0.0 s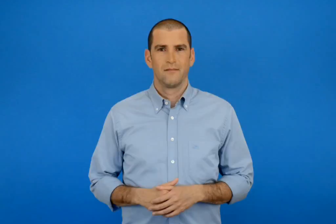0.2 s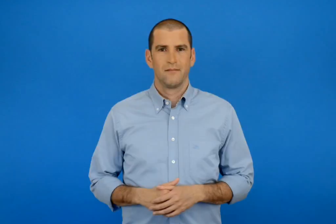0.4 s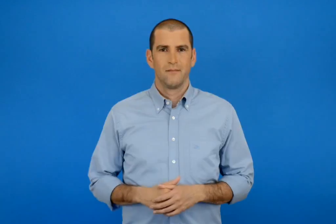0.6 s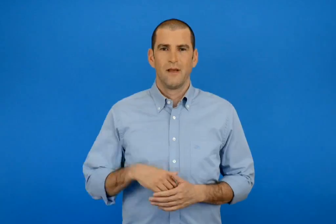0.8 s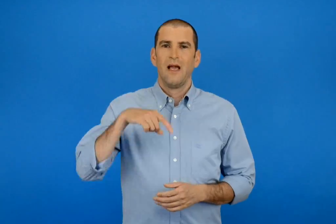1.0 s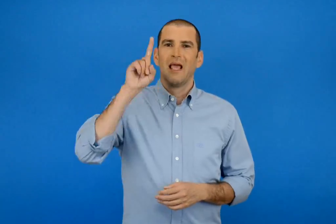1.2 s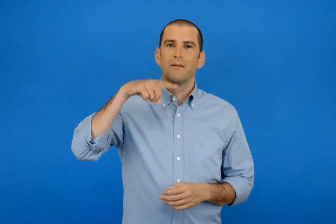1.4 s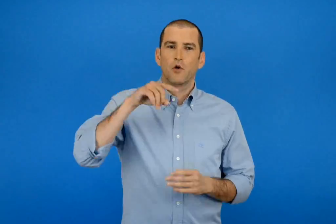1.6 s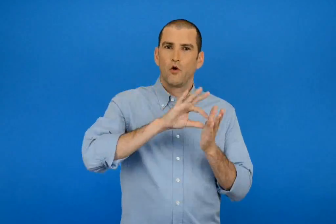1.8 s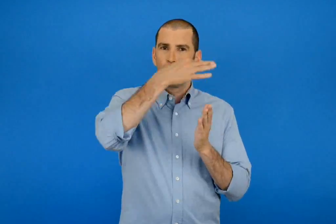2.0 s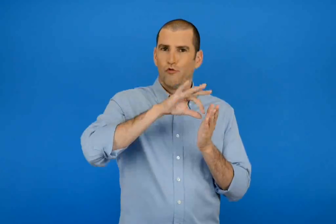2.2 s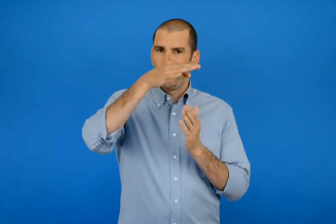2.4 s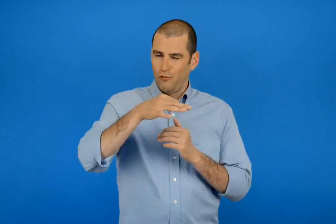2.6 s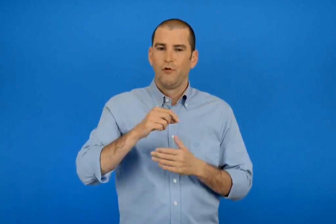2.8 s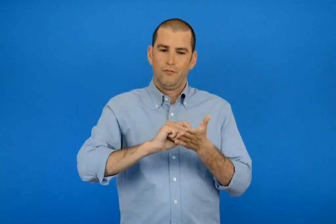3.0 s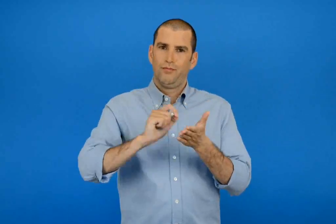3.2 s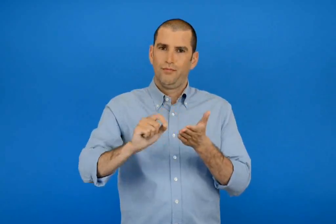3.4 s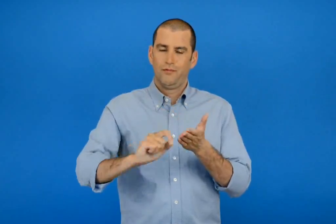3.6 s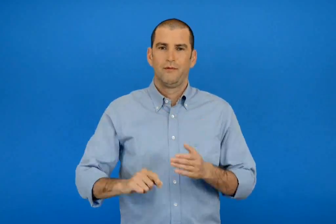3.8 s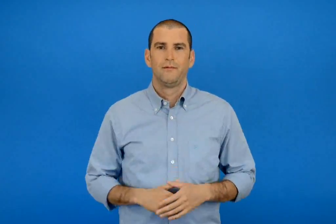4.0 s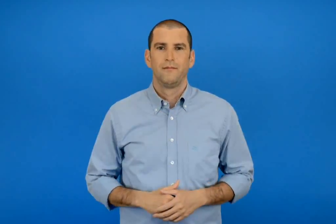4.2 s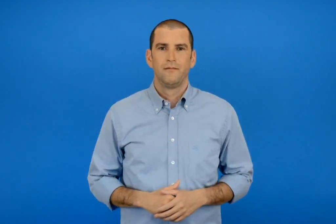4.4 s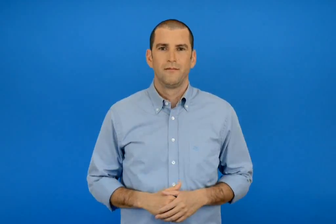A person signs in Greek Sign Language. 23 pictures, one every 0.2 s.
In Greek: συμπληρώνω τα ημερολόγια
